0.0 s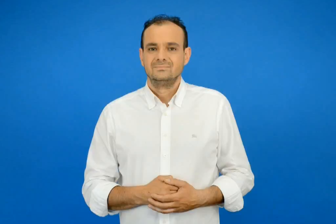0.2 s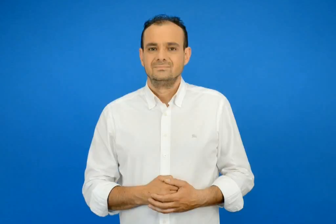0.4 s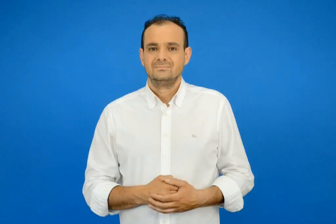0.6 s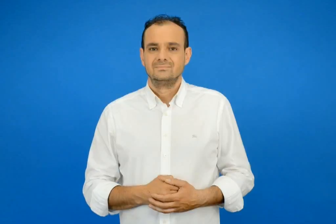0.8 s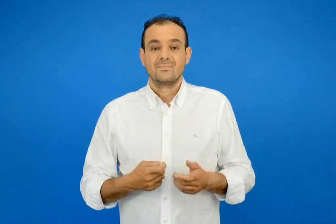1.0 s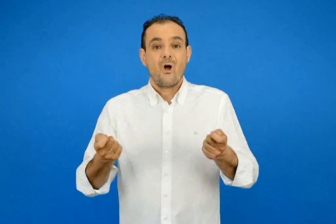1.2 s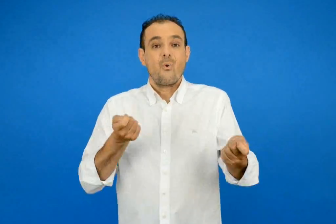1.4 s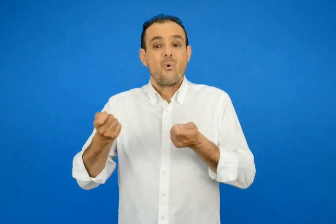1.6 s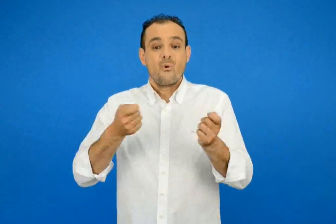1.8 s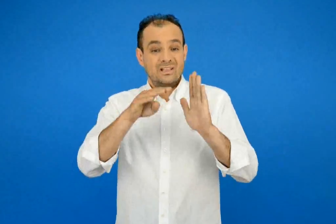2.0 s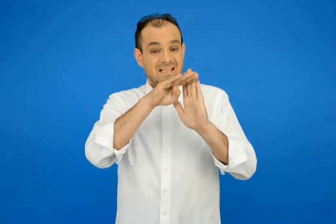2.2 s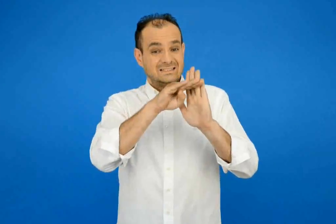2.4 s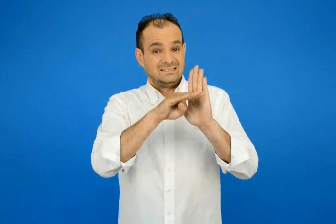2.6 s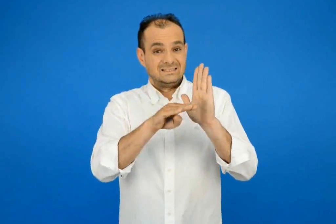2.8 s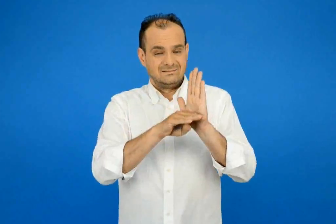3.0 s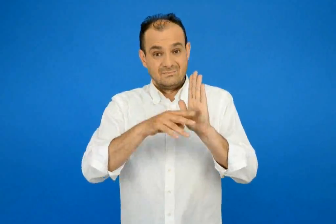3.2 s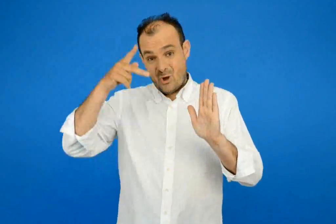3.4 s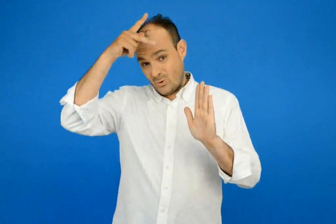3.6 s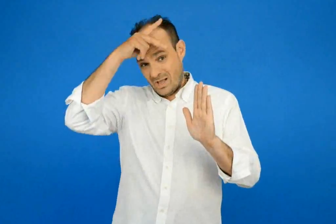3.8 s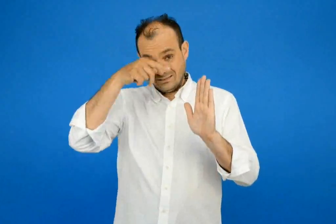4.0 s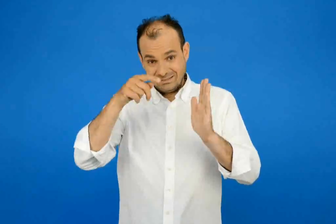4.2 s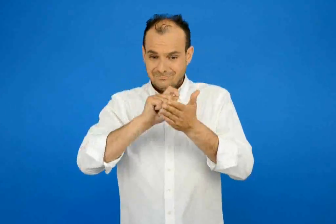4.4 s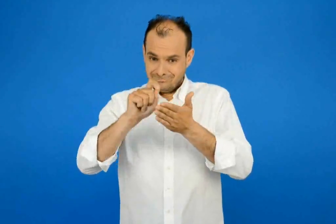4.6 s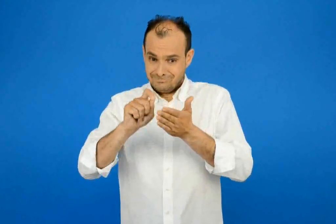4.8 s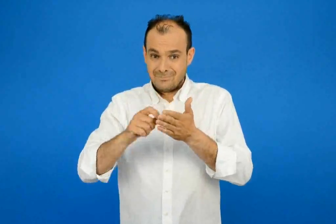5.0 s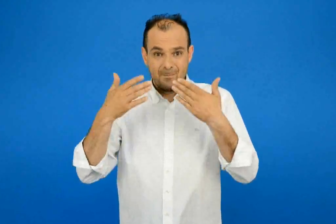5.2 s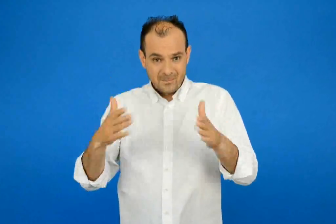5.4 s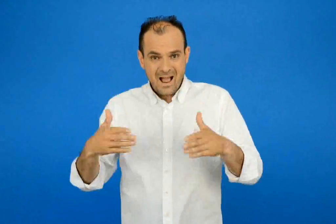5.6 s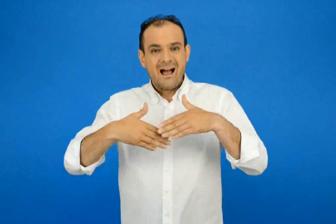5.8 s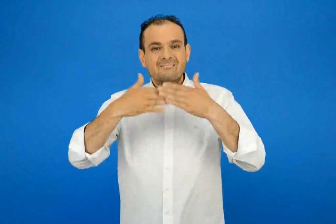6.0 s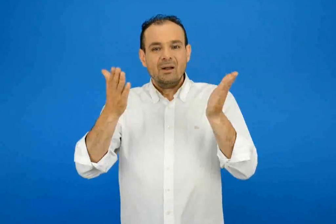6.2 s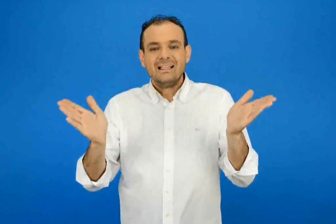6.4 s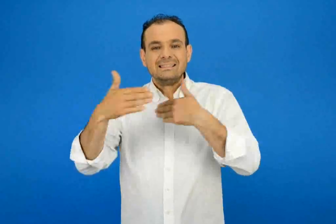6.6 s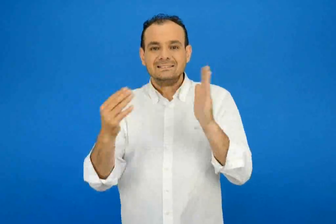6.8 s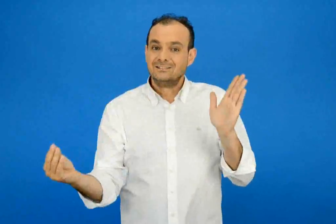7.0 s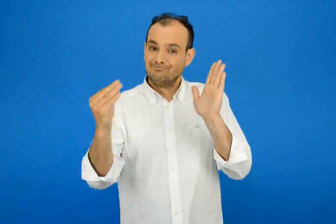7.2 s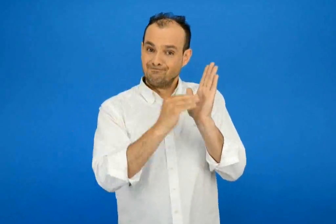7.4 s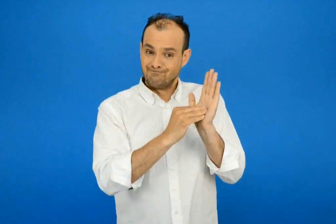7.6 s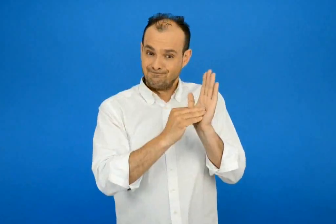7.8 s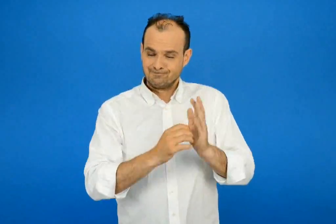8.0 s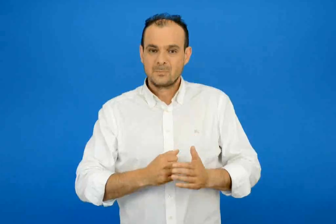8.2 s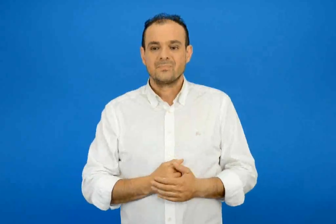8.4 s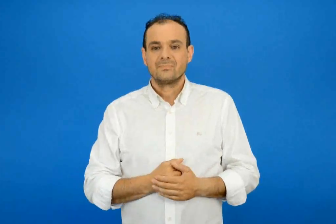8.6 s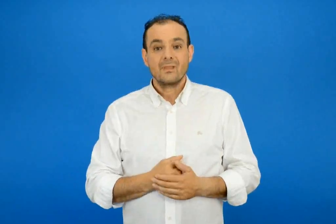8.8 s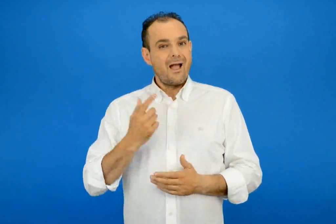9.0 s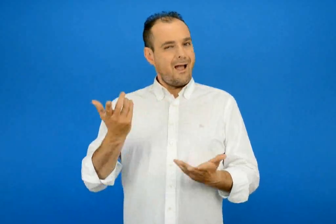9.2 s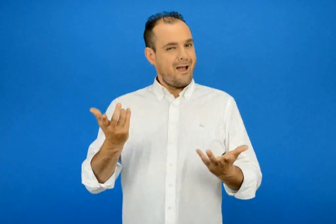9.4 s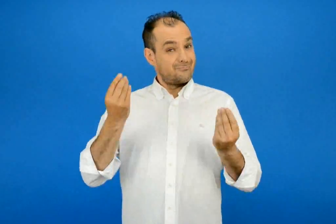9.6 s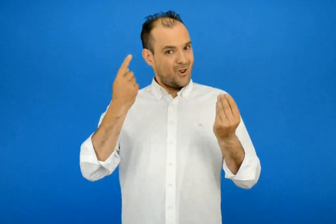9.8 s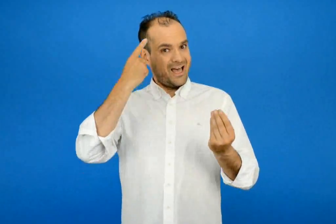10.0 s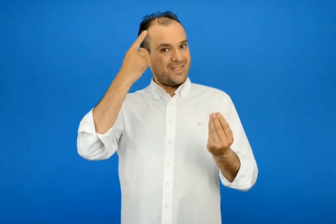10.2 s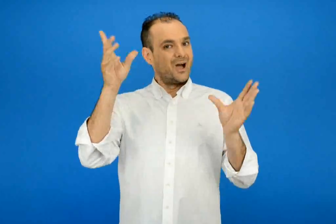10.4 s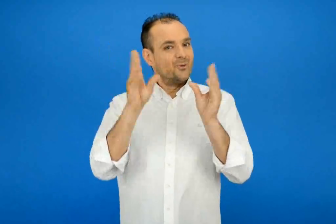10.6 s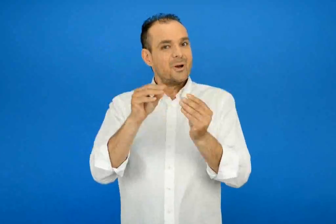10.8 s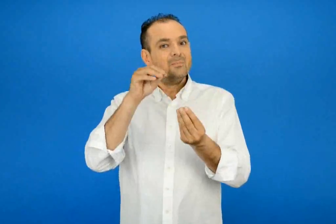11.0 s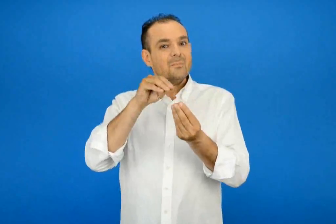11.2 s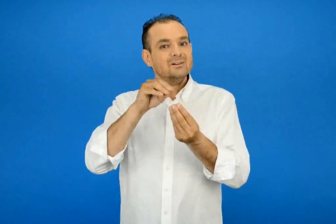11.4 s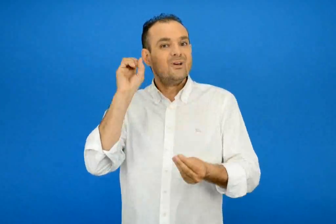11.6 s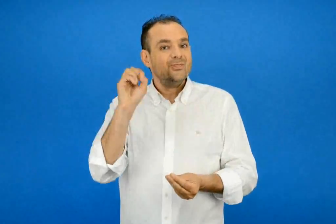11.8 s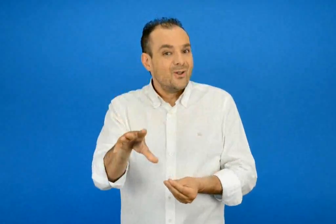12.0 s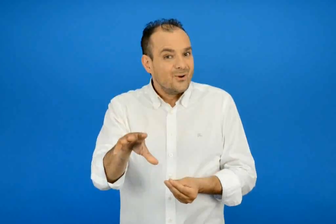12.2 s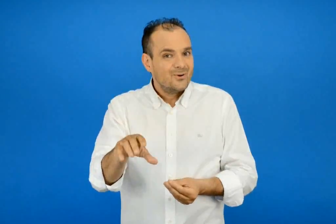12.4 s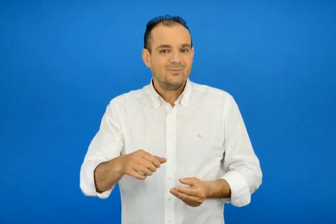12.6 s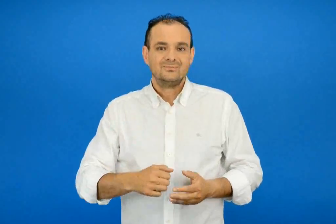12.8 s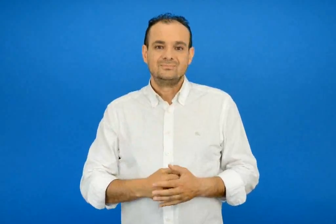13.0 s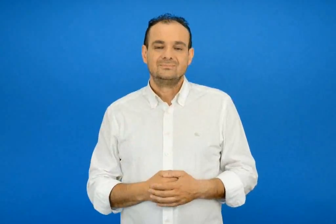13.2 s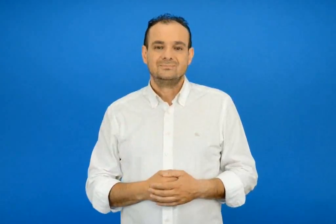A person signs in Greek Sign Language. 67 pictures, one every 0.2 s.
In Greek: ο λουκάς έγραψε τις οδηγίες στην εφημερίδα της τάξης μια ωραία ιδέα για πασχαλινό δώρο
